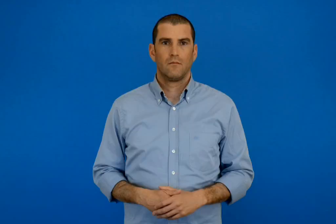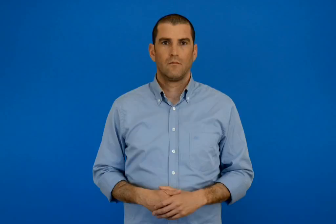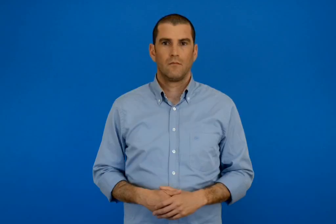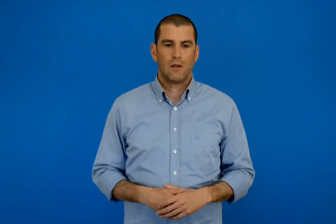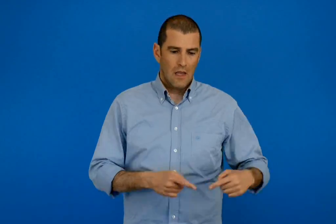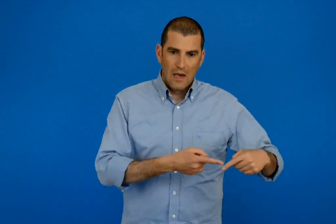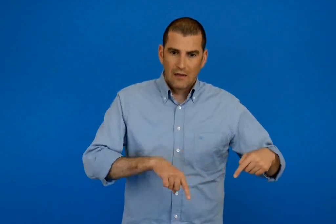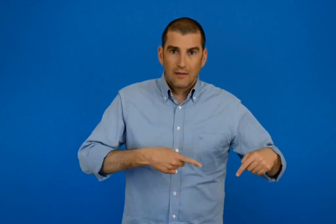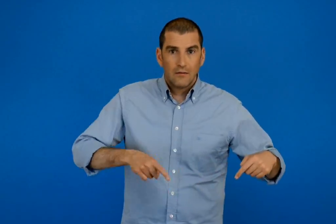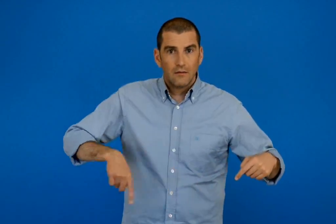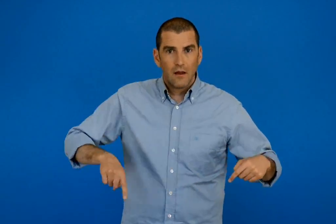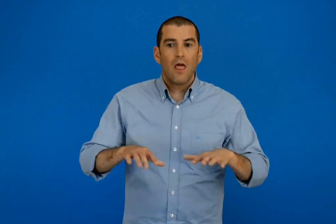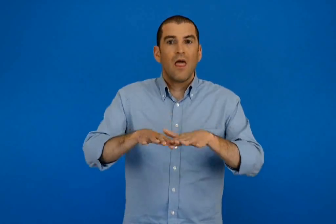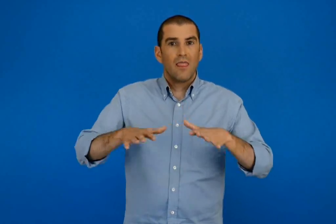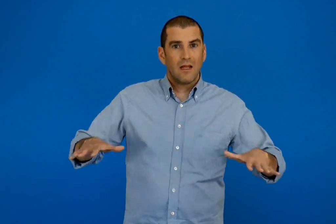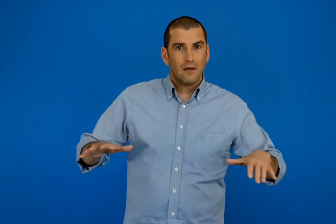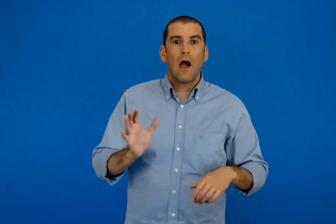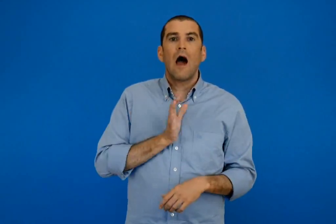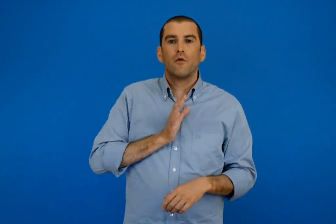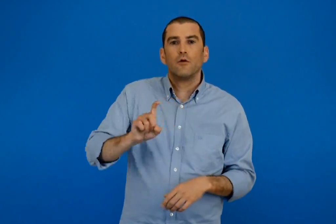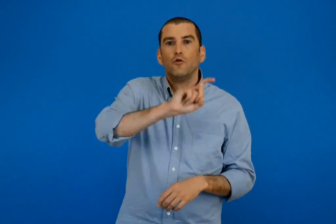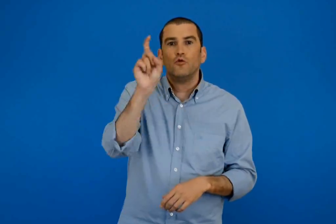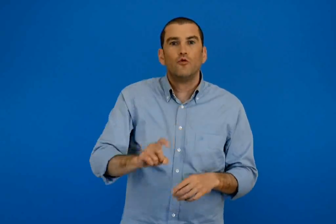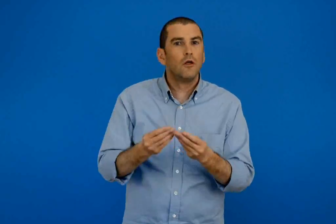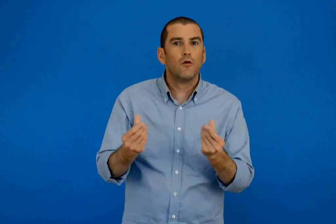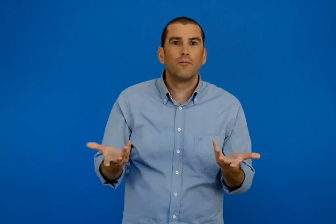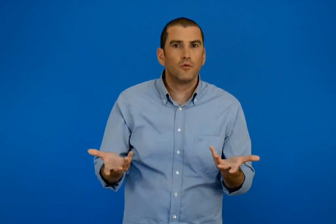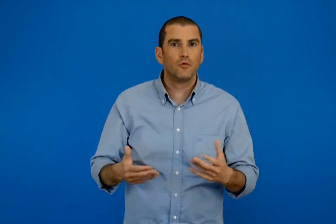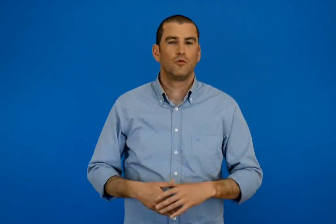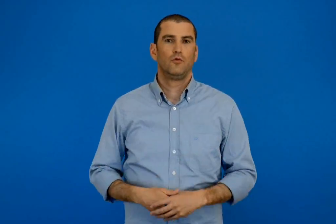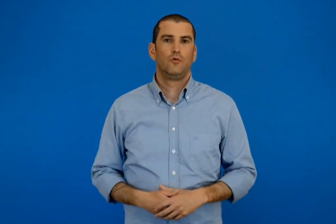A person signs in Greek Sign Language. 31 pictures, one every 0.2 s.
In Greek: πως ζουν οι άνθρωποι στις ακτές και στη θάλασσα ;
